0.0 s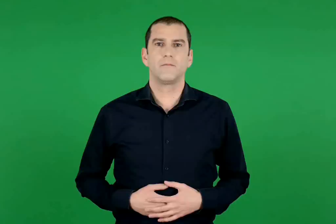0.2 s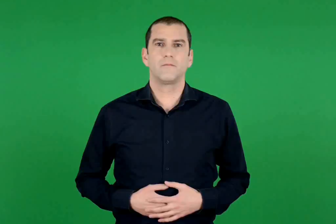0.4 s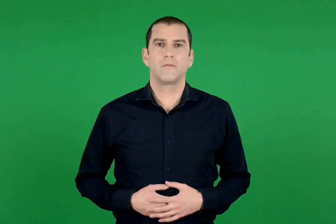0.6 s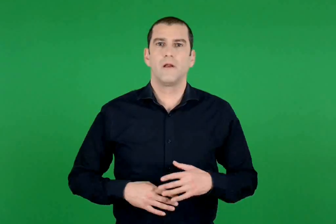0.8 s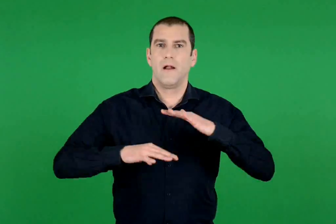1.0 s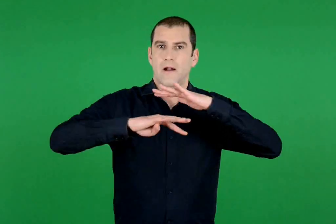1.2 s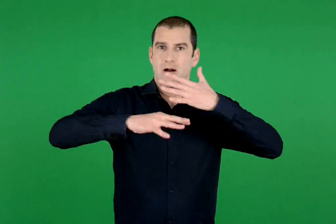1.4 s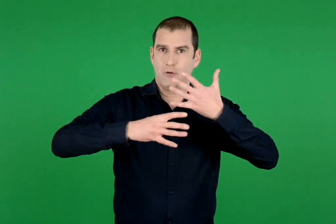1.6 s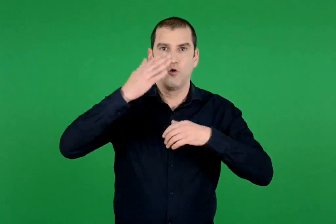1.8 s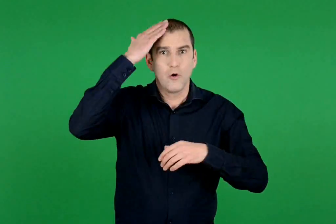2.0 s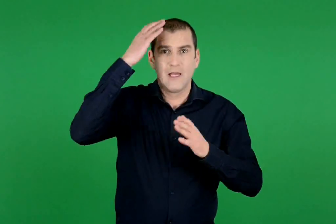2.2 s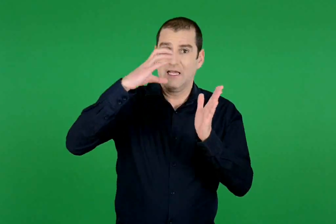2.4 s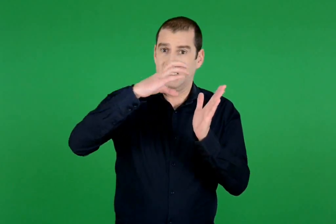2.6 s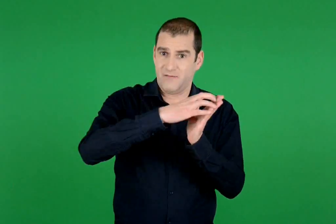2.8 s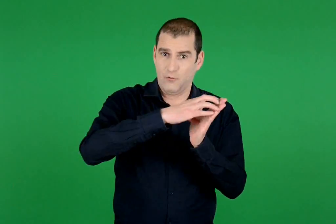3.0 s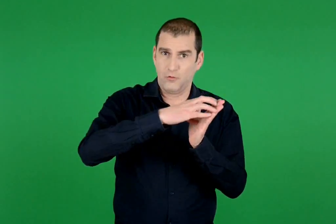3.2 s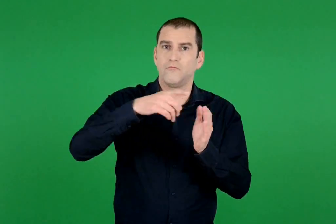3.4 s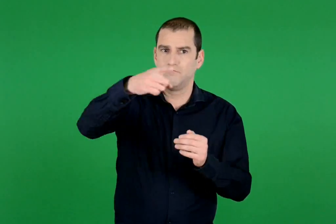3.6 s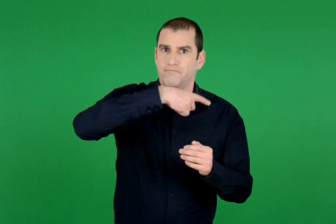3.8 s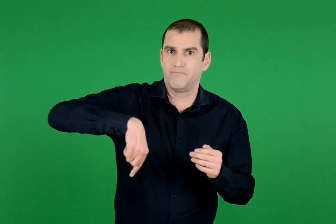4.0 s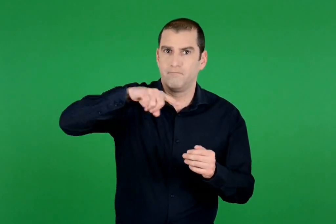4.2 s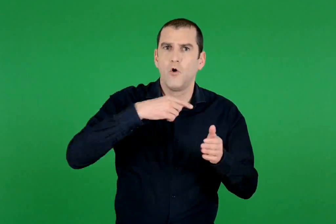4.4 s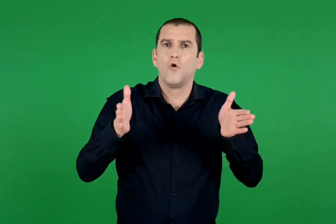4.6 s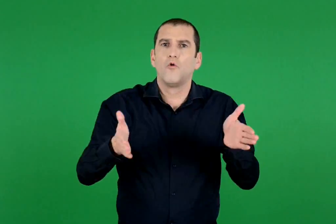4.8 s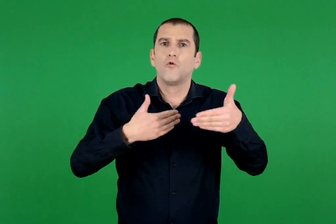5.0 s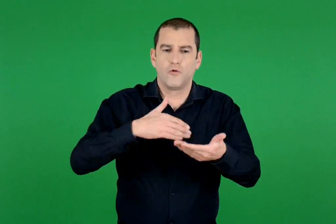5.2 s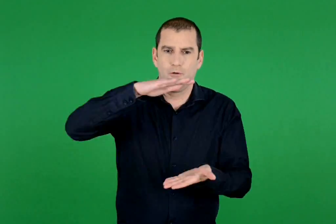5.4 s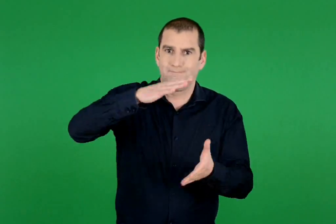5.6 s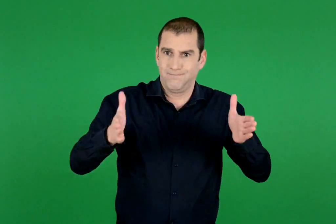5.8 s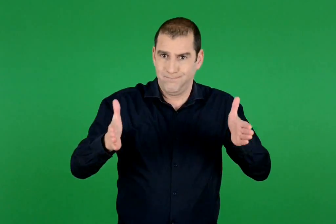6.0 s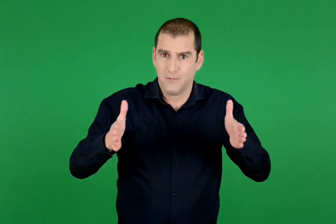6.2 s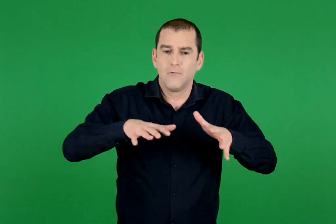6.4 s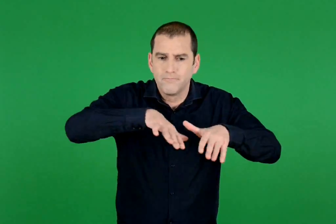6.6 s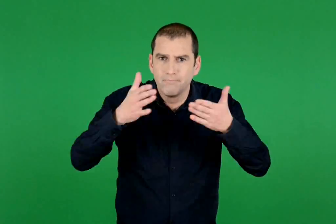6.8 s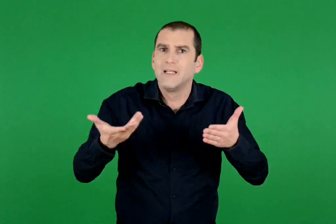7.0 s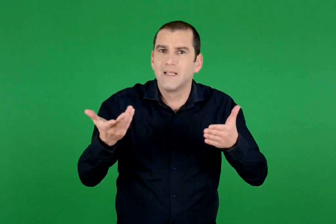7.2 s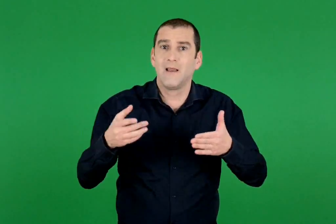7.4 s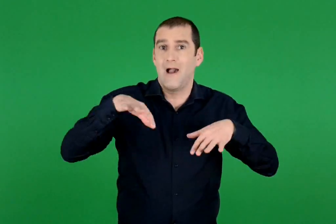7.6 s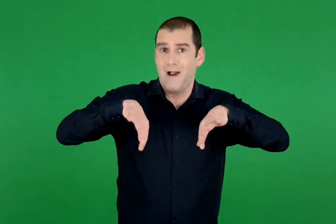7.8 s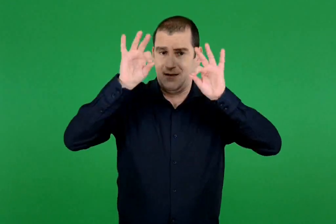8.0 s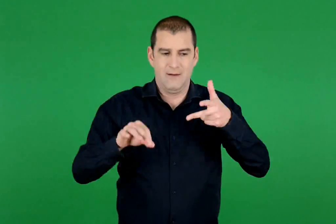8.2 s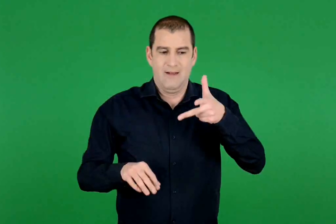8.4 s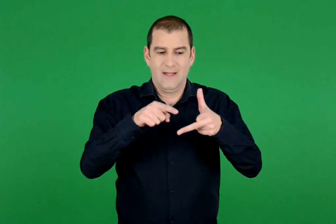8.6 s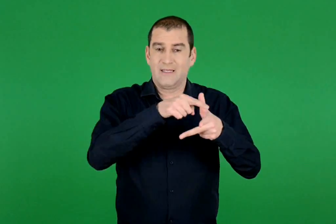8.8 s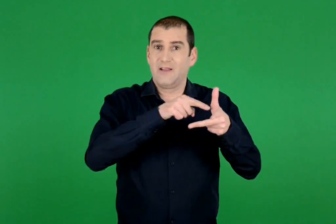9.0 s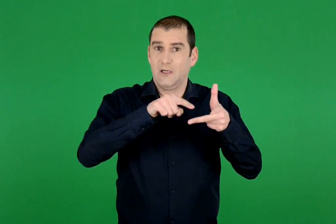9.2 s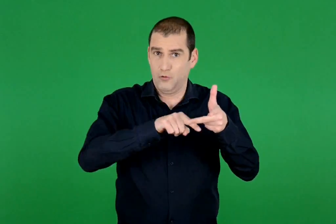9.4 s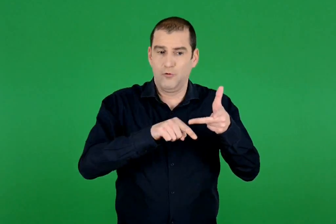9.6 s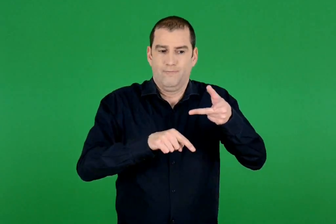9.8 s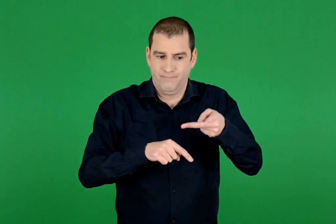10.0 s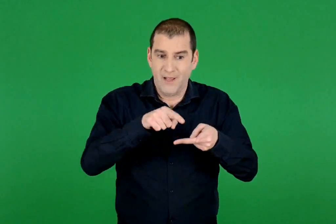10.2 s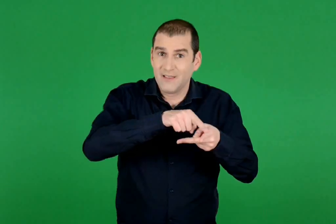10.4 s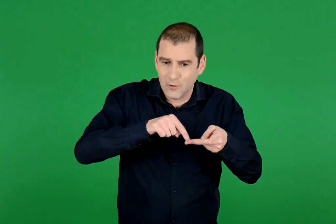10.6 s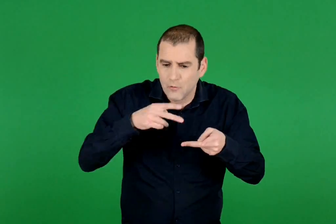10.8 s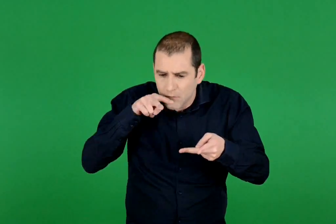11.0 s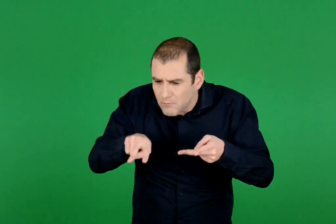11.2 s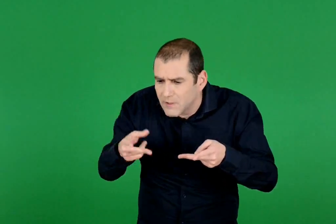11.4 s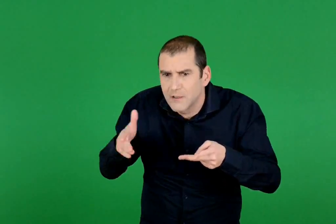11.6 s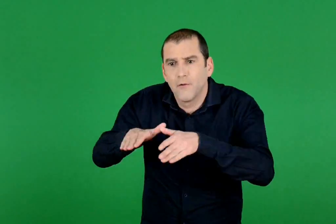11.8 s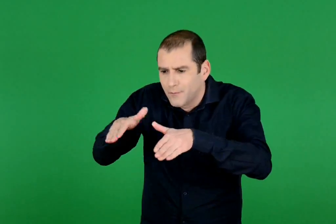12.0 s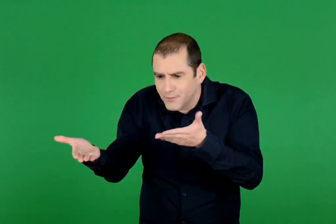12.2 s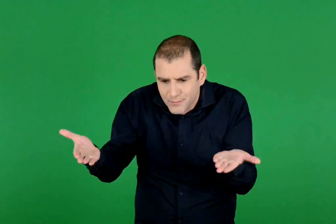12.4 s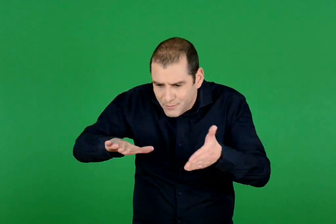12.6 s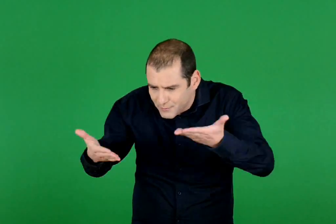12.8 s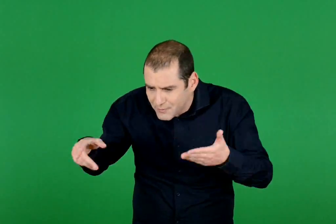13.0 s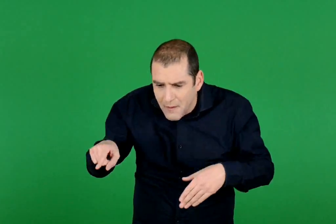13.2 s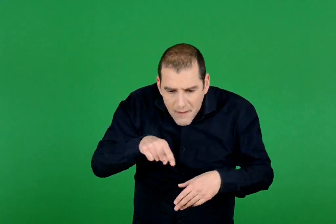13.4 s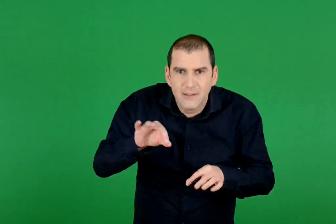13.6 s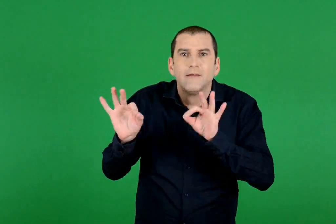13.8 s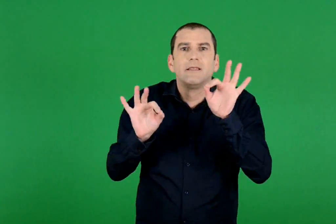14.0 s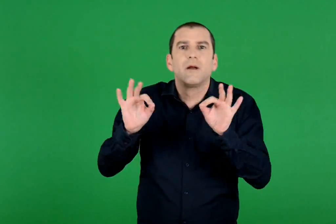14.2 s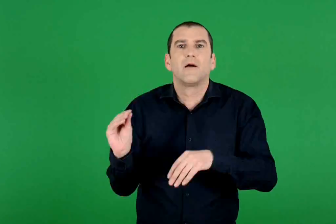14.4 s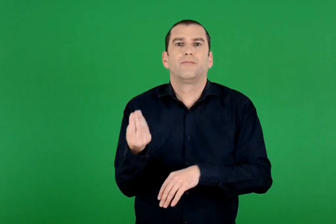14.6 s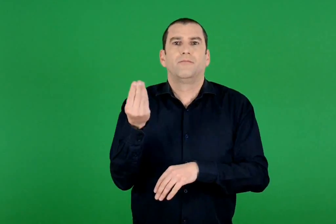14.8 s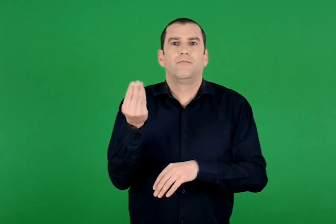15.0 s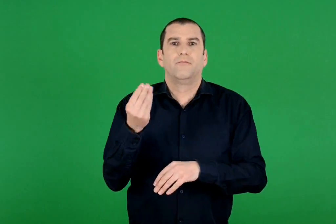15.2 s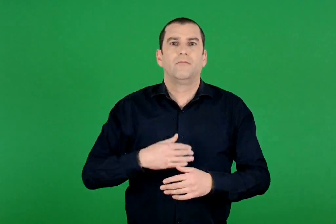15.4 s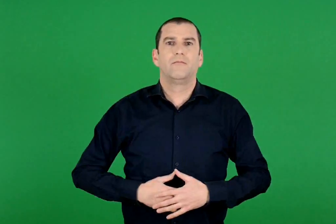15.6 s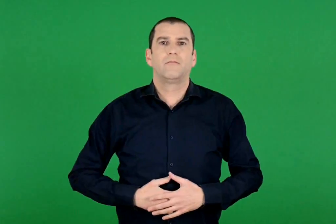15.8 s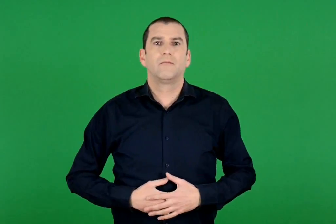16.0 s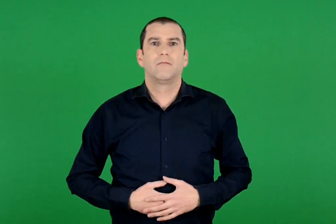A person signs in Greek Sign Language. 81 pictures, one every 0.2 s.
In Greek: στο 9ο κεφάλαιο , θα ανοίξουμε χάρτινα κουτιά , για να παρατηρήσουμε τα αναπτύγματά τους και τα σχήματα που δημιουργούνται , όταν πηγαίνουμε από τον τρισδιάστατο στο δισδιάστατο χώρο
